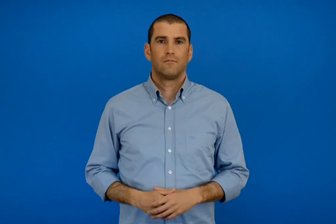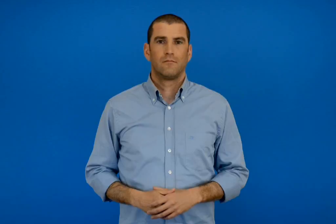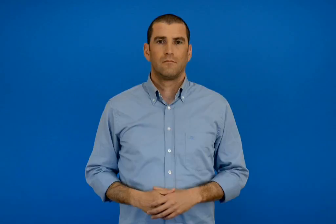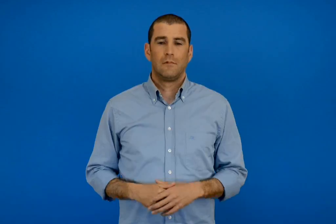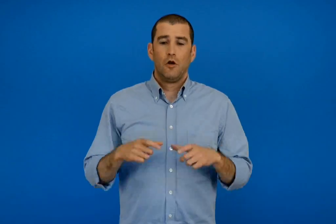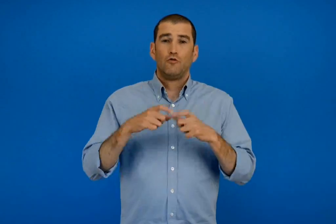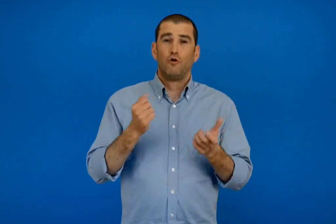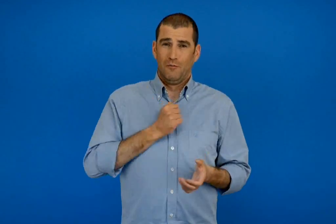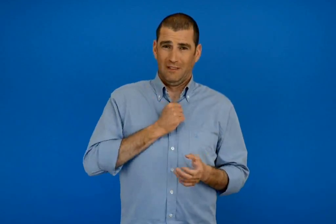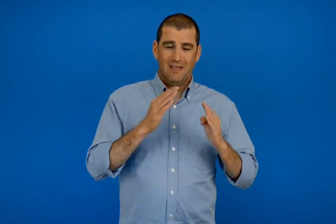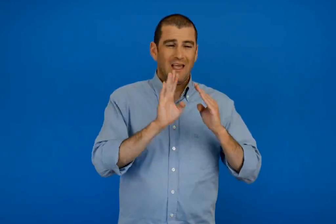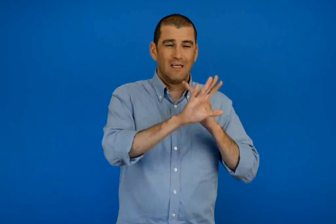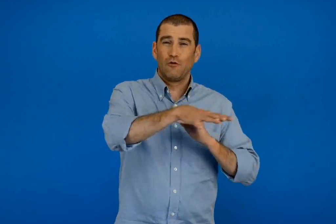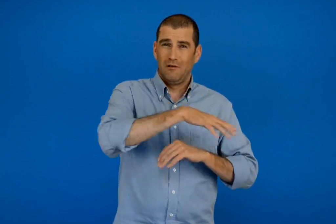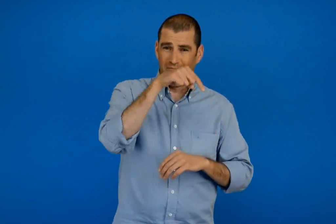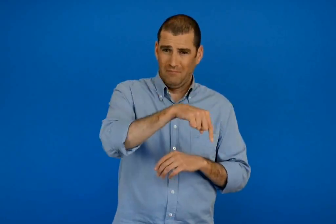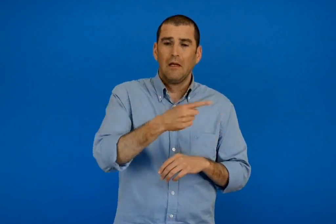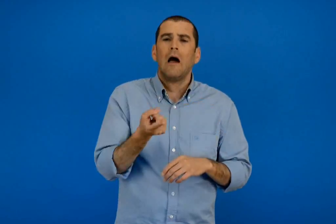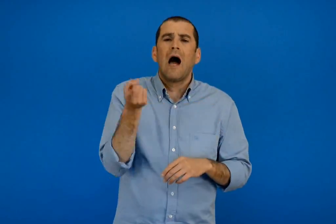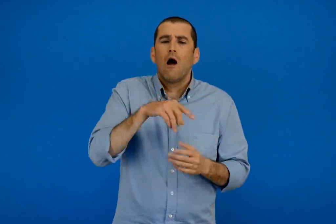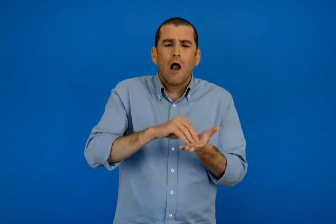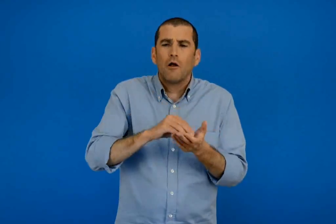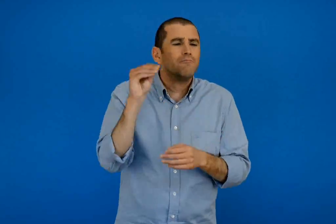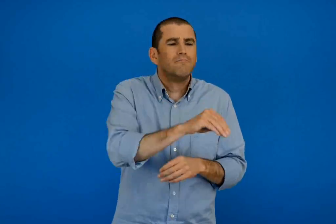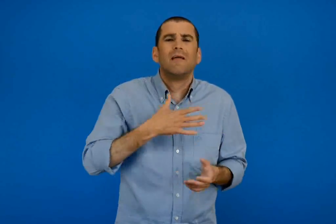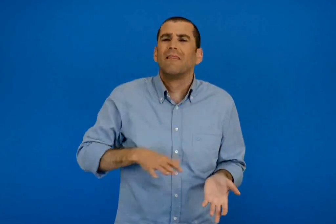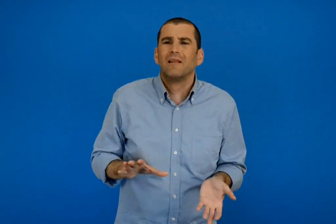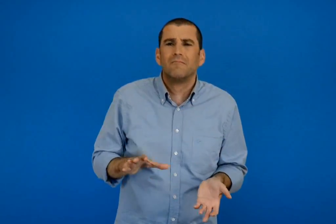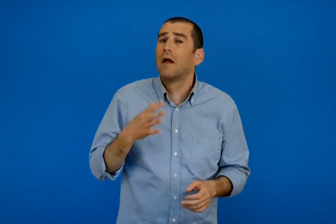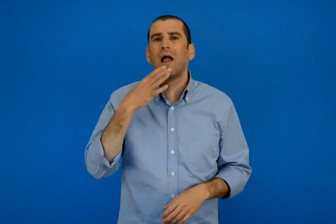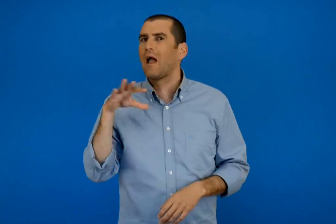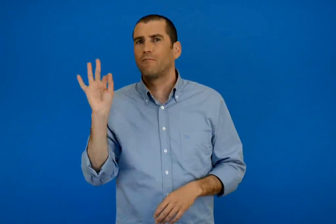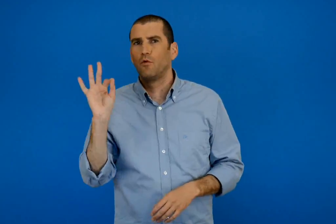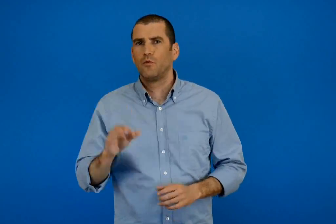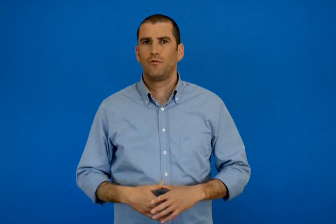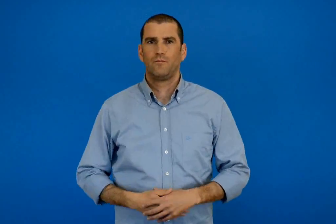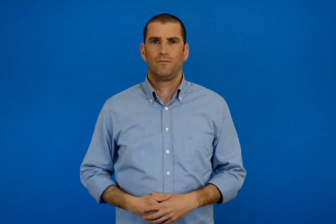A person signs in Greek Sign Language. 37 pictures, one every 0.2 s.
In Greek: τι άλλο θα θέλαμε να έχει η γειτονιά του σχολείου μας ; γιατί ;
